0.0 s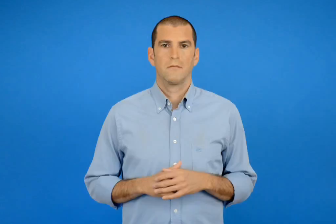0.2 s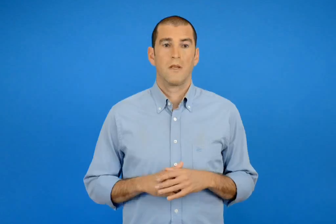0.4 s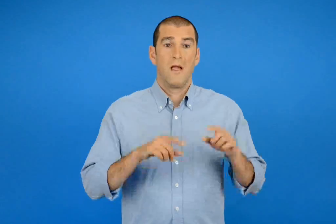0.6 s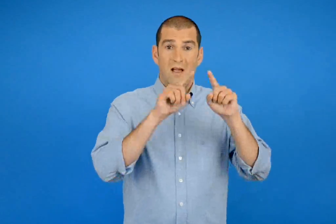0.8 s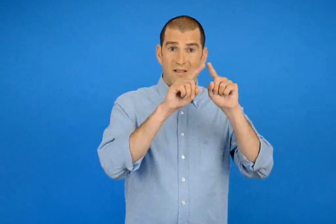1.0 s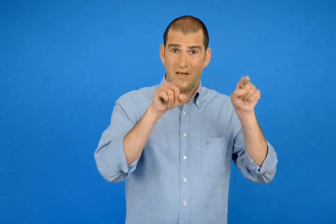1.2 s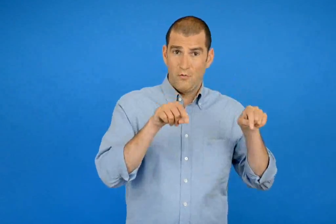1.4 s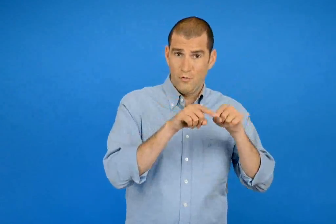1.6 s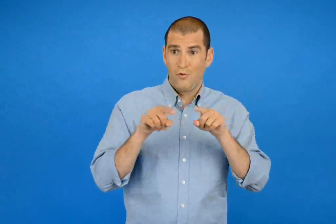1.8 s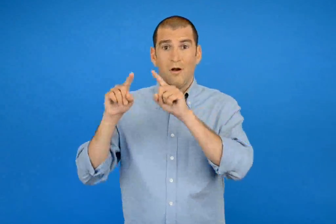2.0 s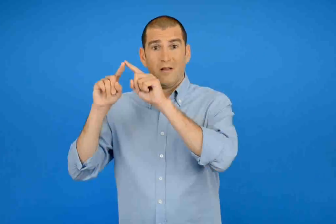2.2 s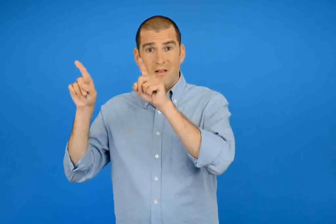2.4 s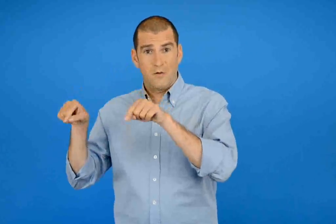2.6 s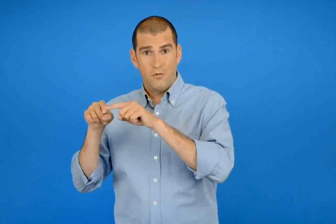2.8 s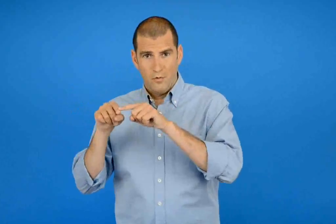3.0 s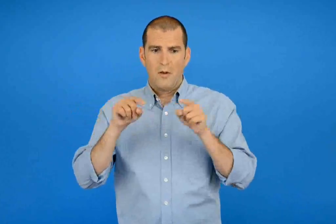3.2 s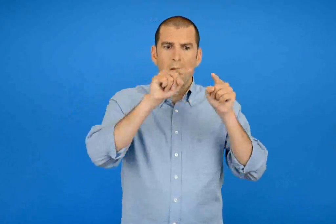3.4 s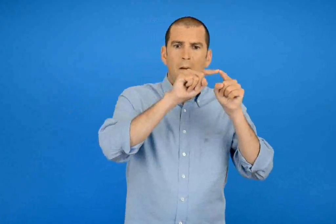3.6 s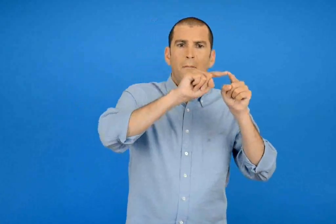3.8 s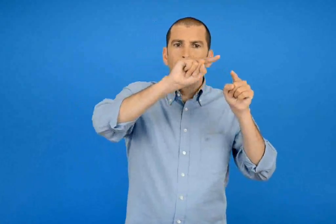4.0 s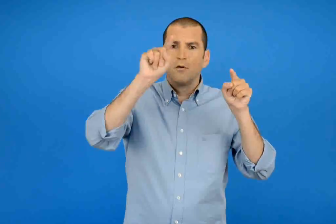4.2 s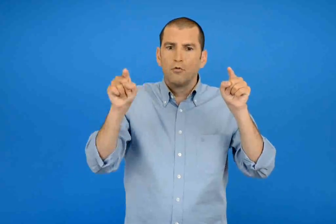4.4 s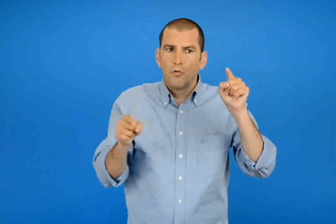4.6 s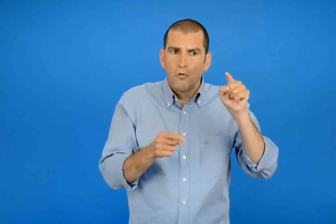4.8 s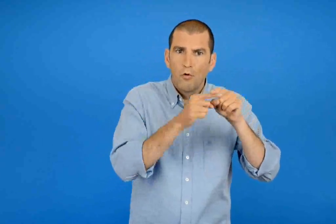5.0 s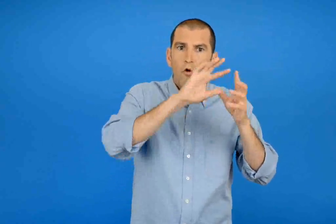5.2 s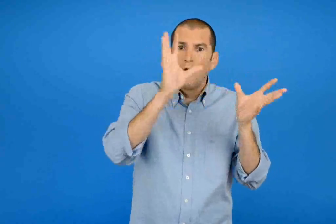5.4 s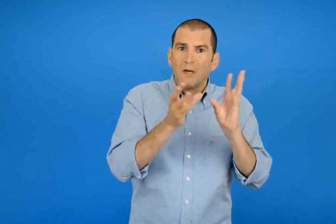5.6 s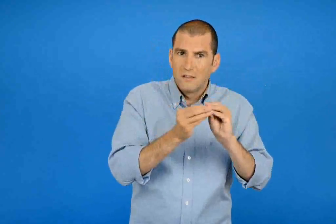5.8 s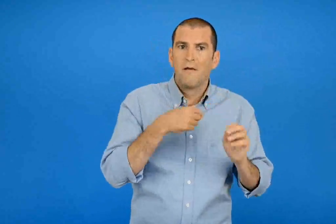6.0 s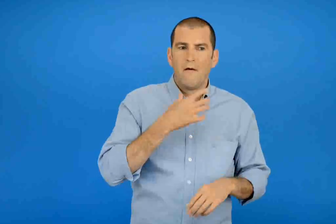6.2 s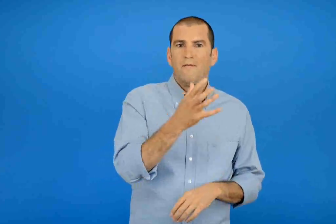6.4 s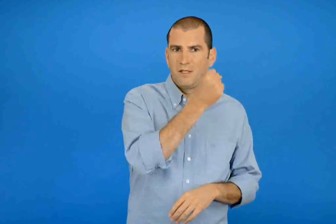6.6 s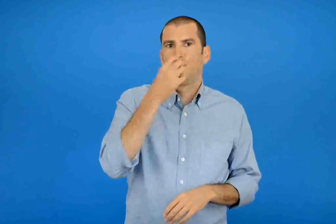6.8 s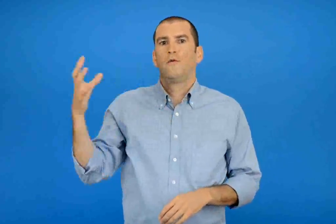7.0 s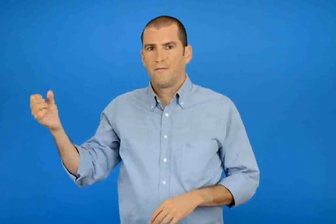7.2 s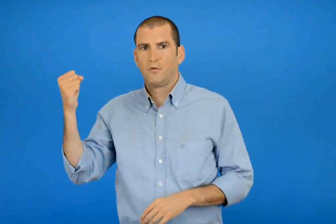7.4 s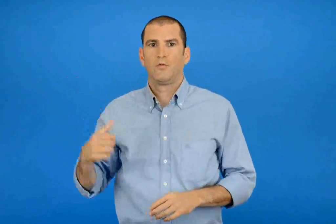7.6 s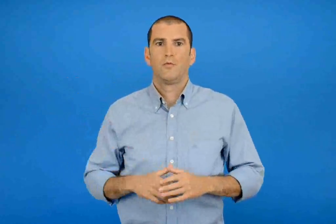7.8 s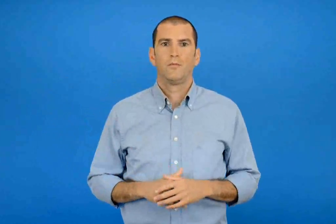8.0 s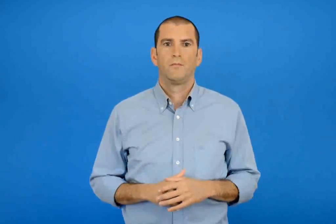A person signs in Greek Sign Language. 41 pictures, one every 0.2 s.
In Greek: βρίσκω το μήκος που έχει γύρω γύρω περίμετρος κάθε τετράγωνο
